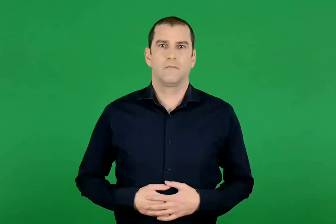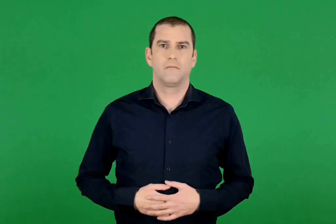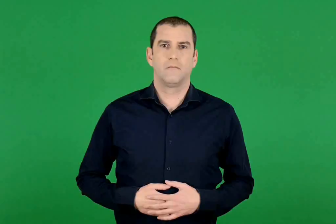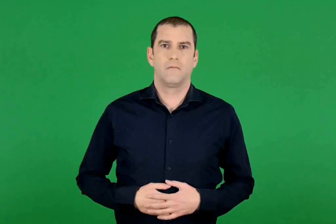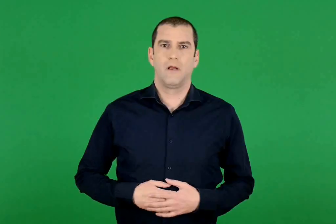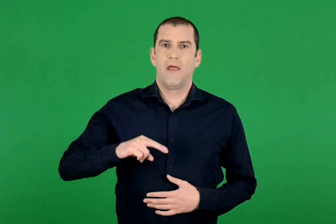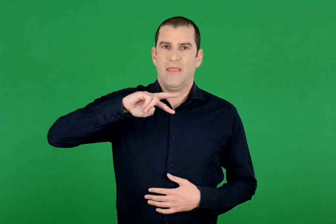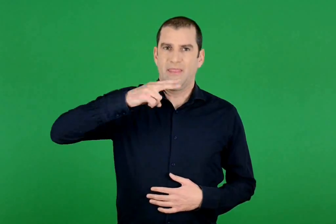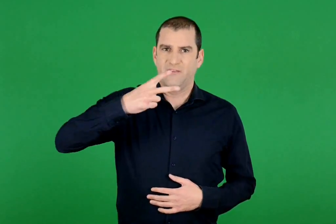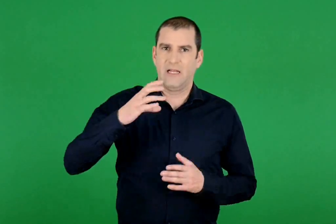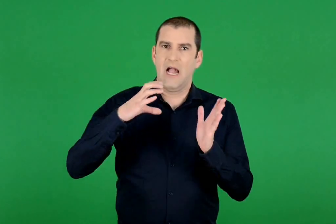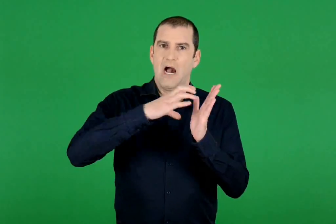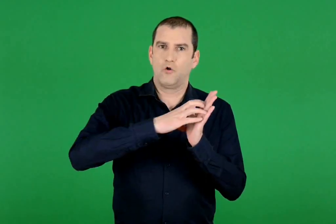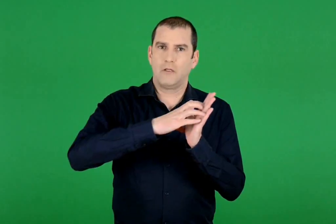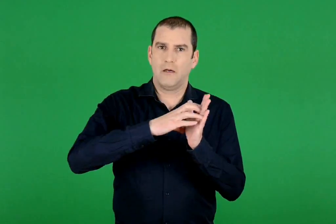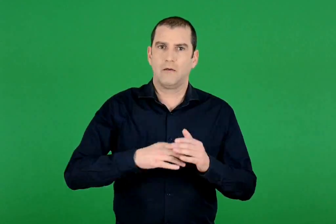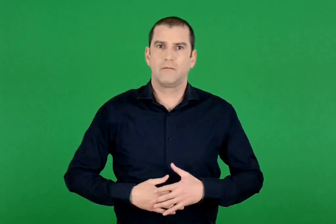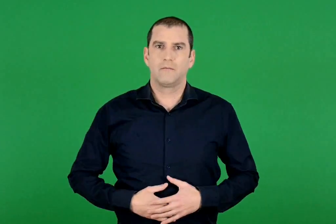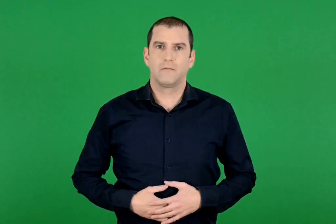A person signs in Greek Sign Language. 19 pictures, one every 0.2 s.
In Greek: 2η ενότητα
